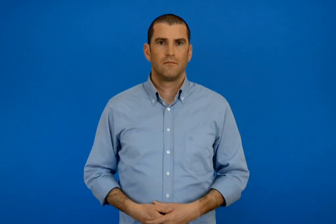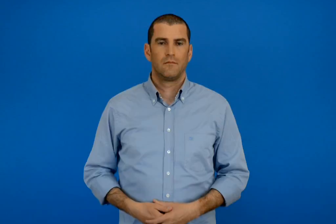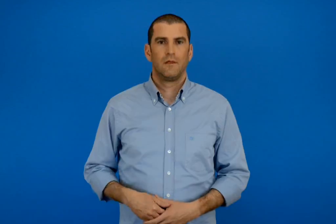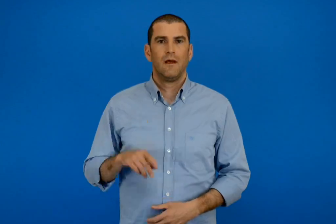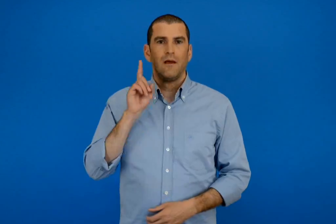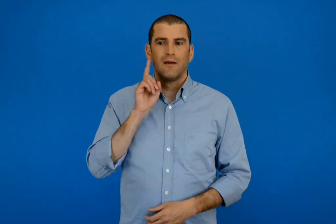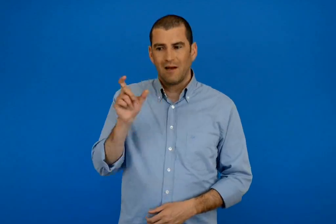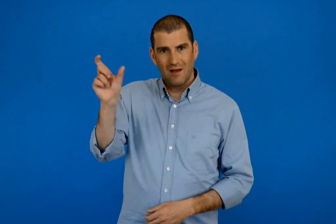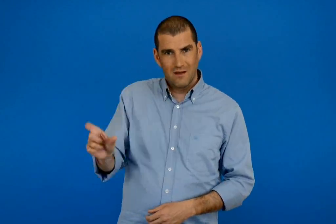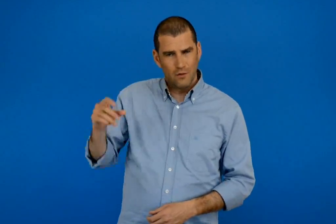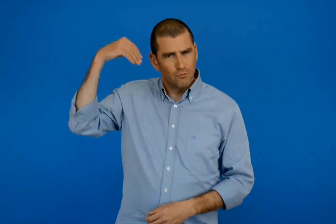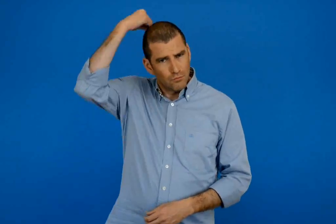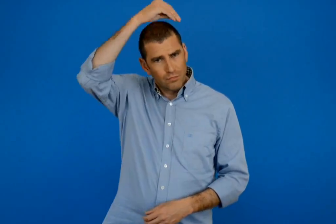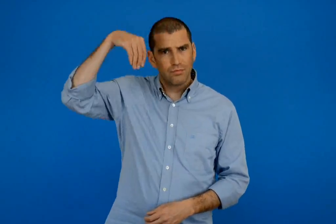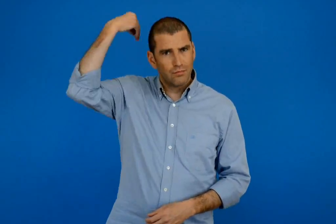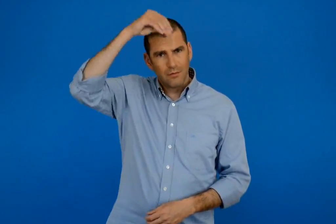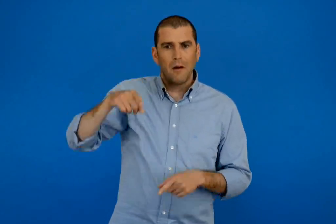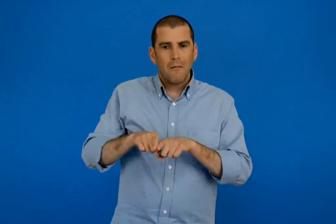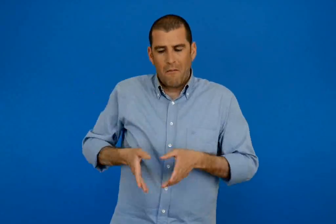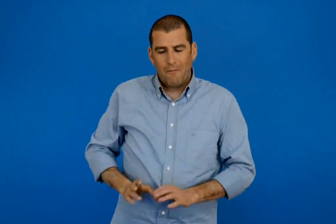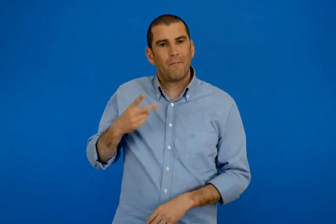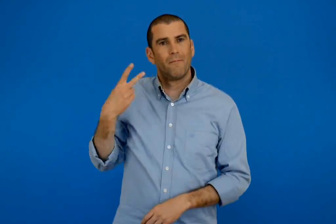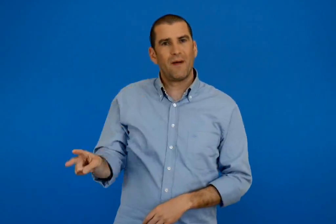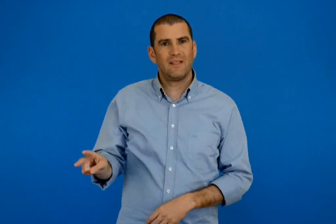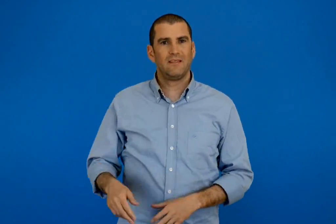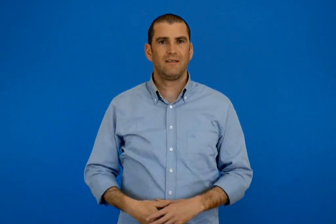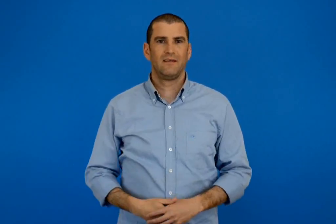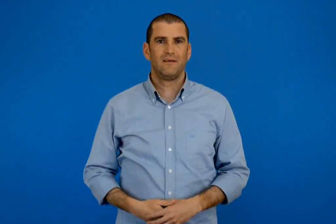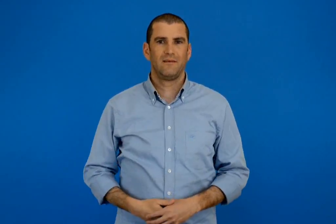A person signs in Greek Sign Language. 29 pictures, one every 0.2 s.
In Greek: συμεών σαββίδης φελάχα με το παιδί της
